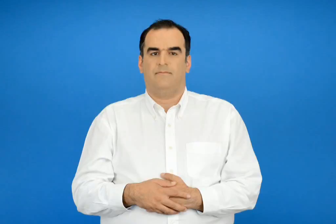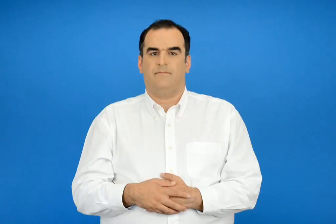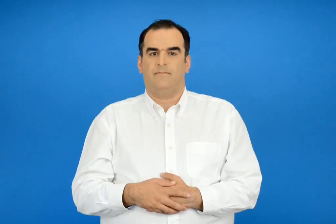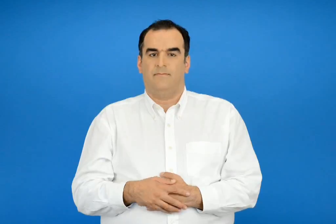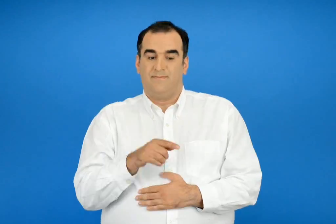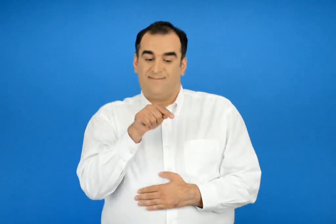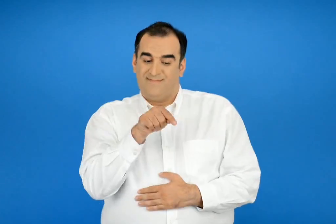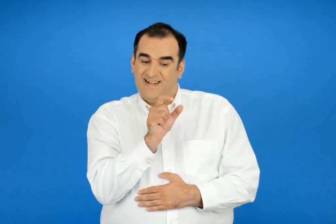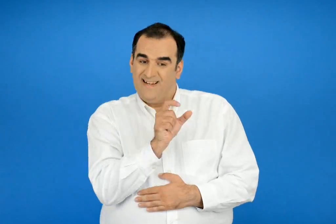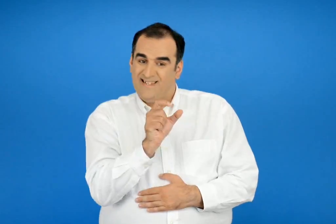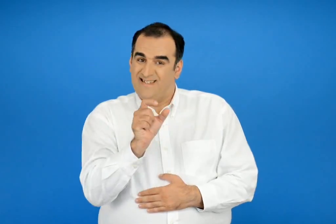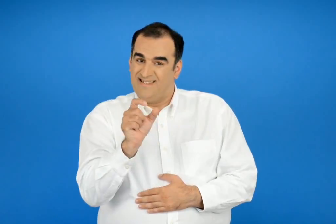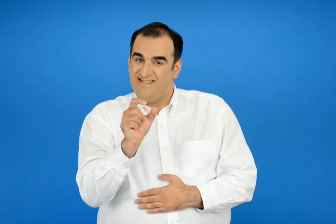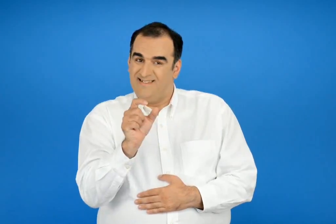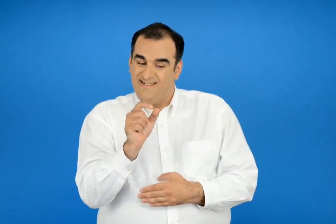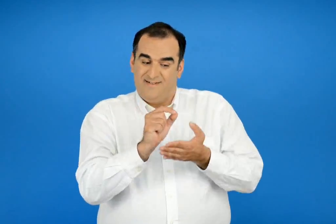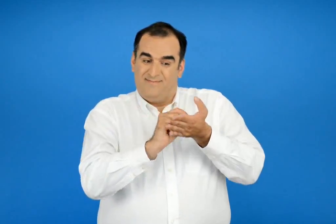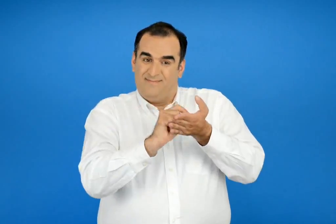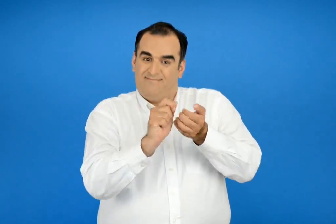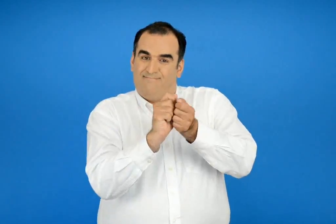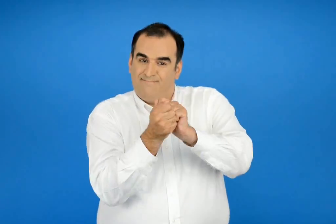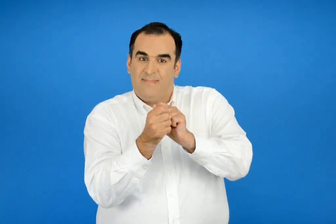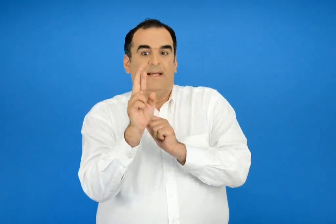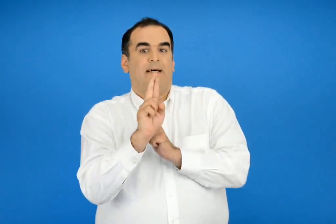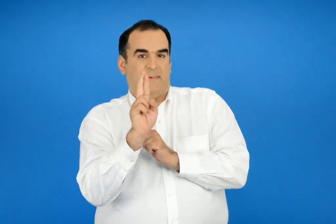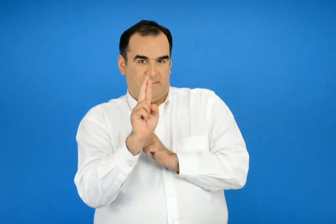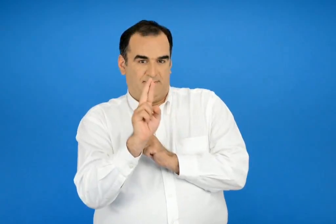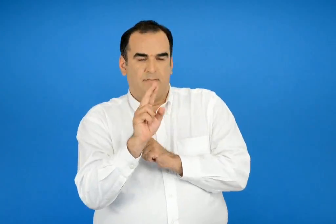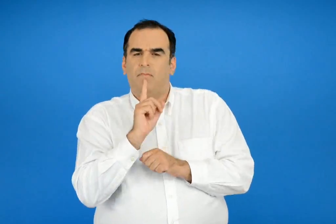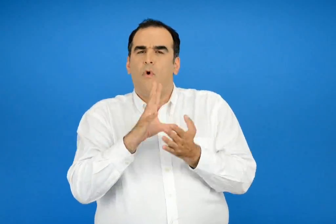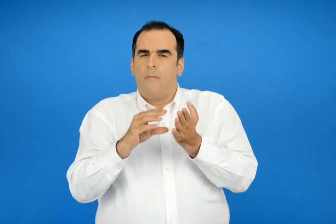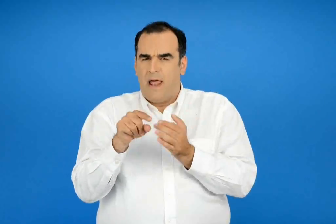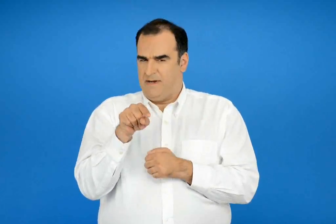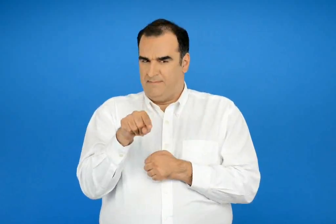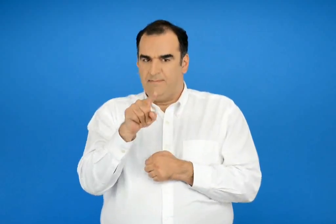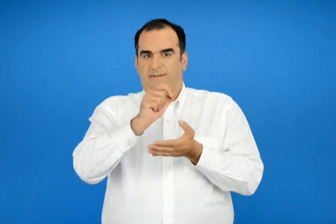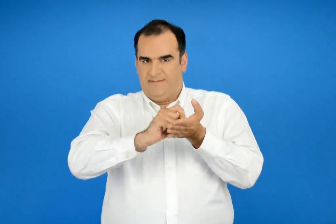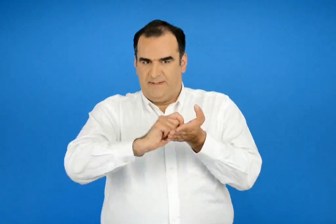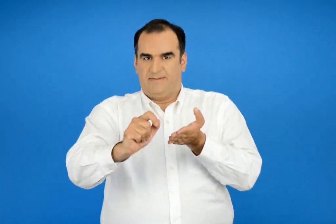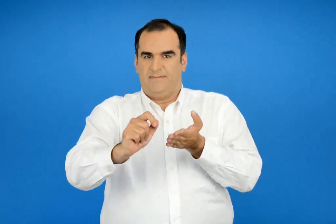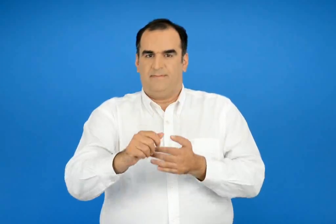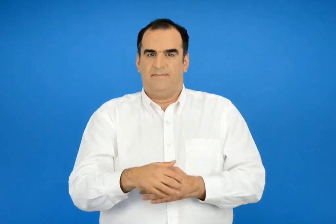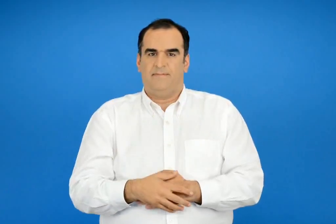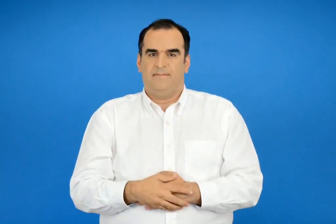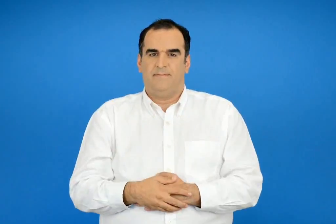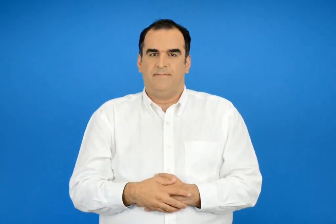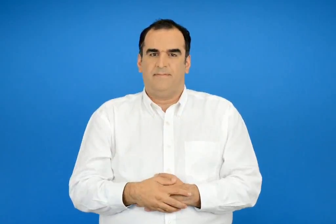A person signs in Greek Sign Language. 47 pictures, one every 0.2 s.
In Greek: φτιάξε ρήματα από τις παρακάτω λέξεις όπως στα παραδείγματα
